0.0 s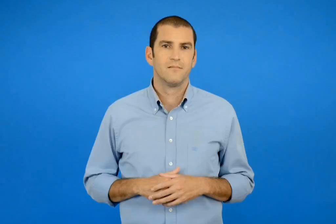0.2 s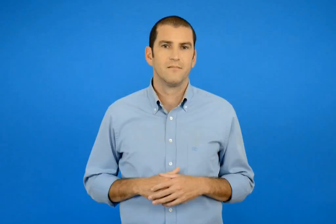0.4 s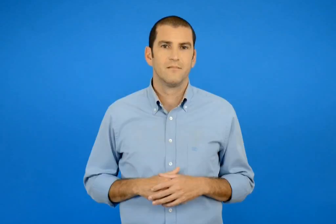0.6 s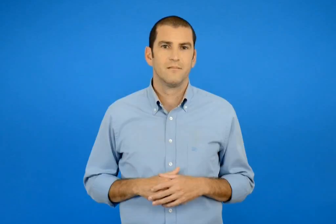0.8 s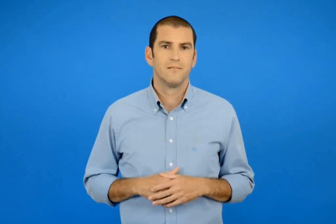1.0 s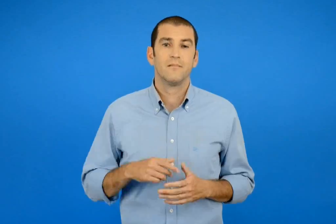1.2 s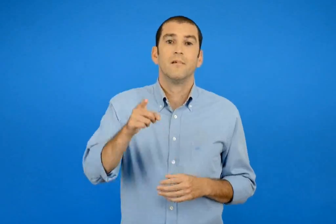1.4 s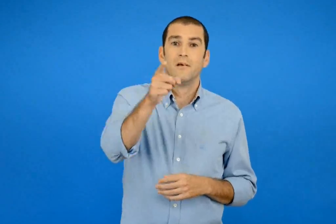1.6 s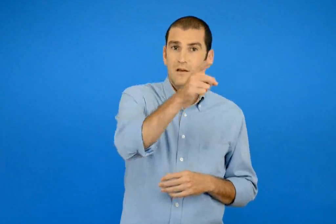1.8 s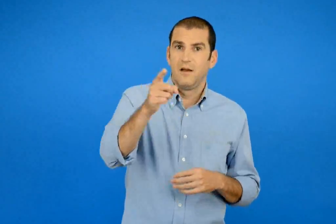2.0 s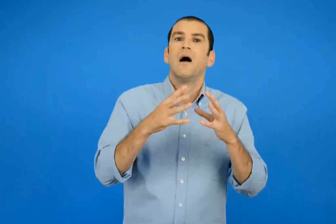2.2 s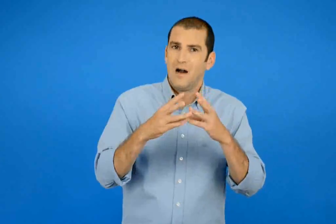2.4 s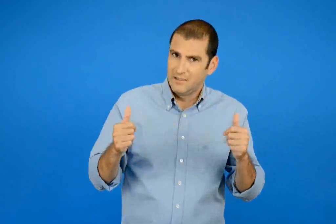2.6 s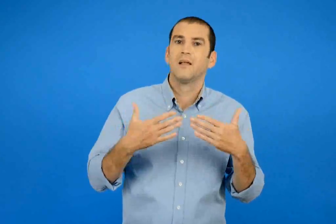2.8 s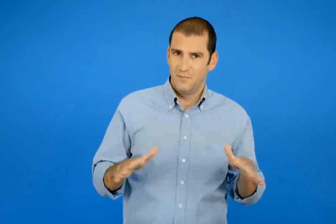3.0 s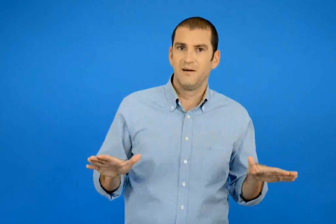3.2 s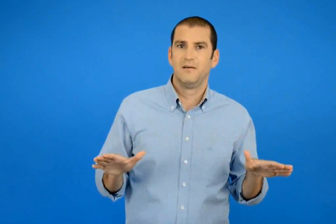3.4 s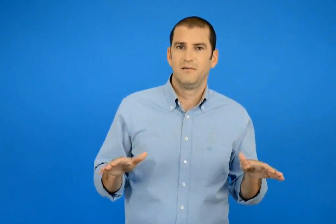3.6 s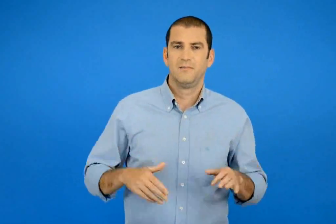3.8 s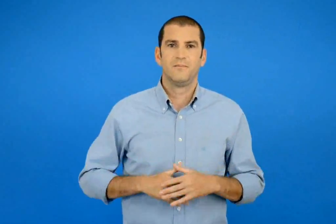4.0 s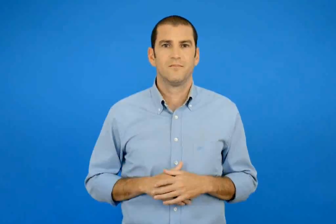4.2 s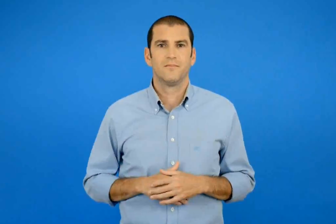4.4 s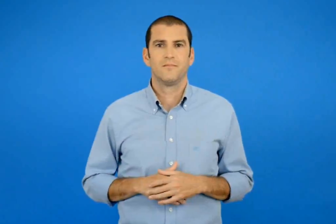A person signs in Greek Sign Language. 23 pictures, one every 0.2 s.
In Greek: χάσατε
